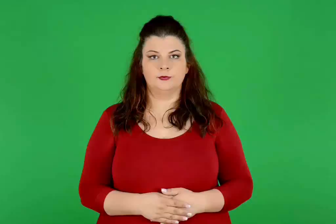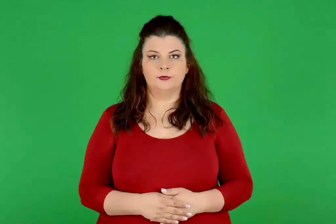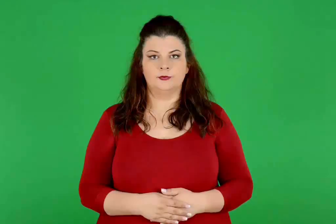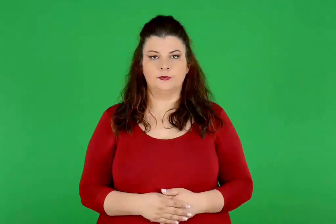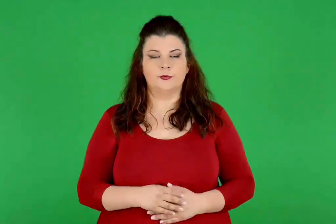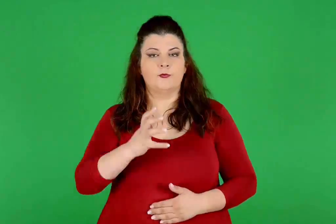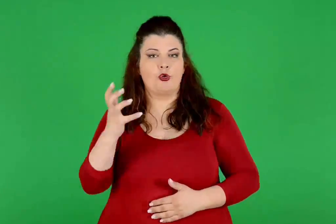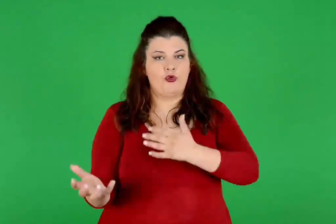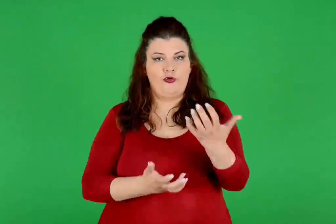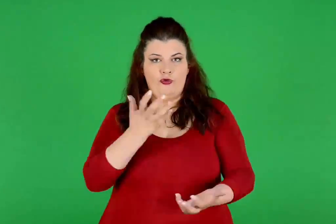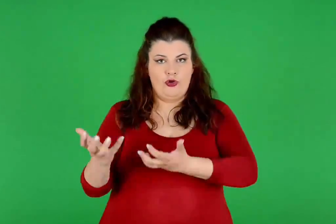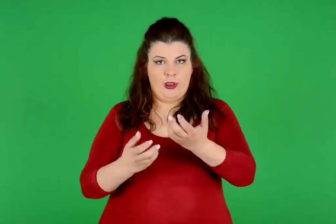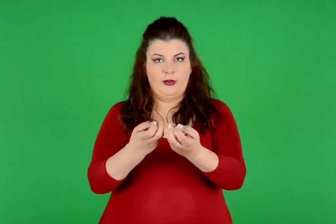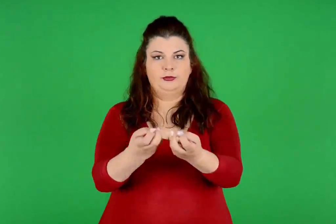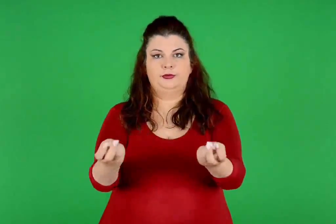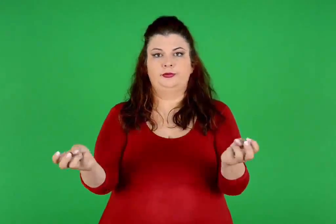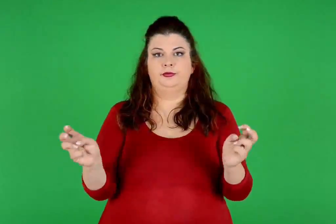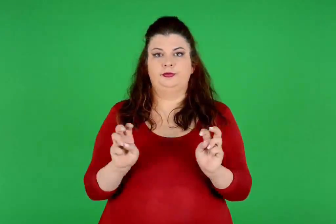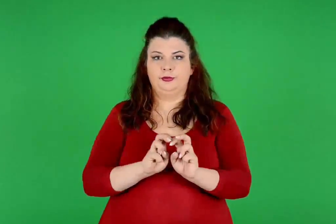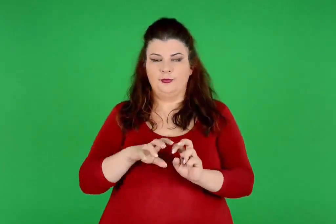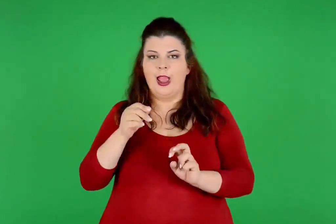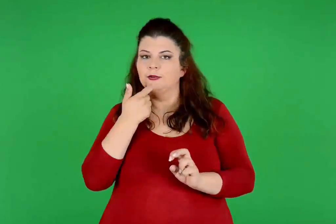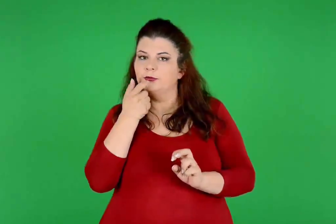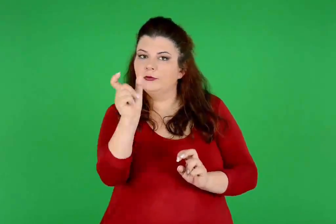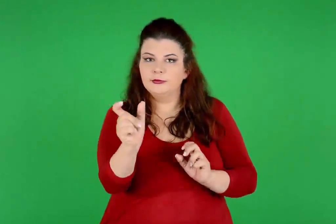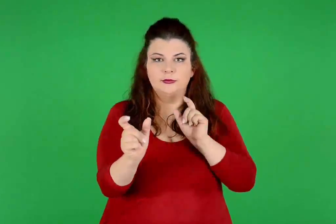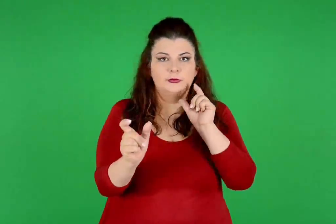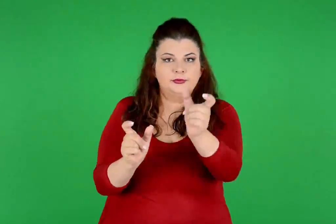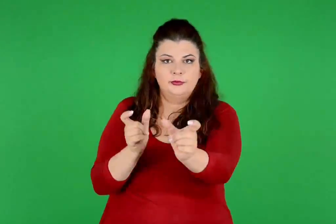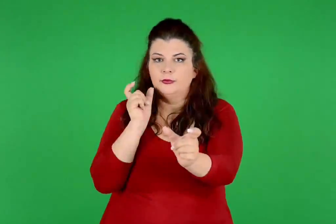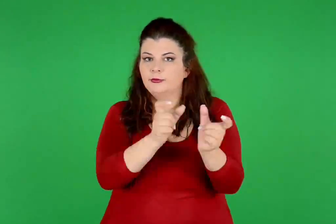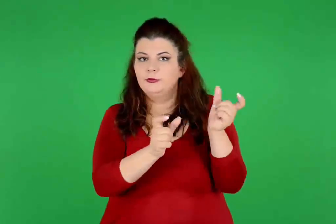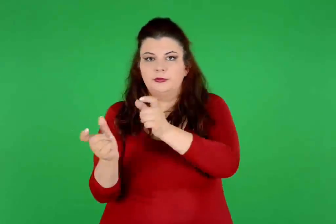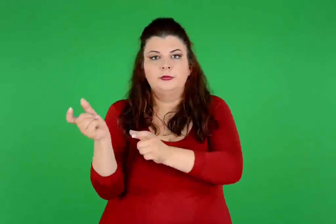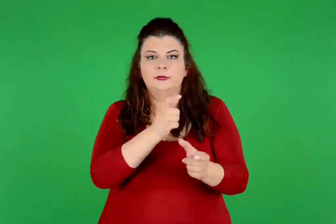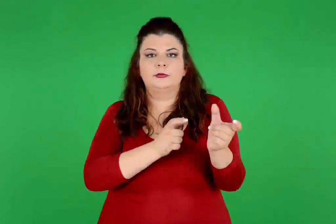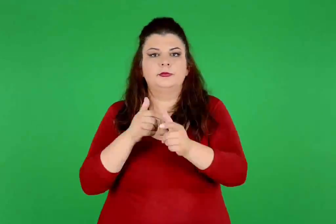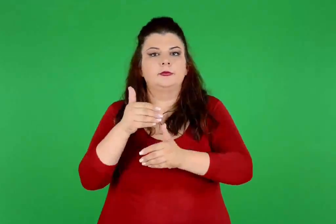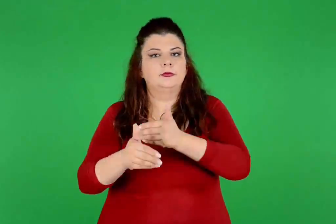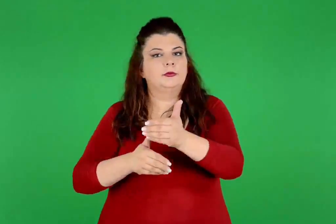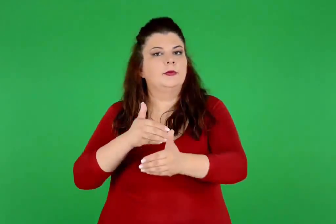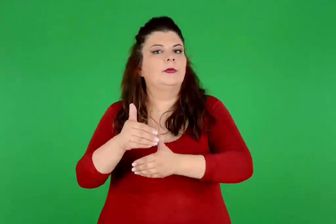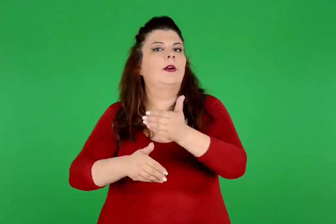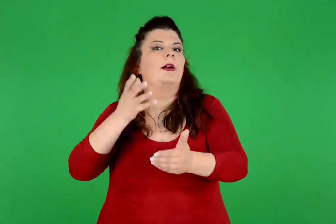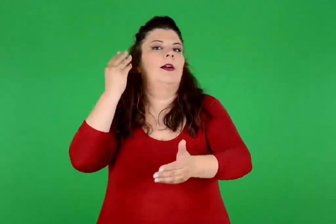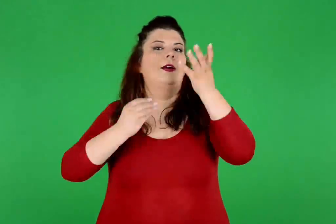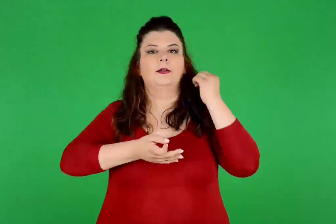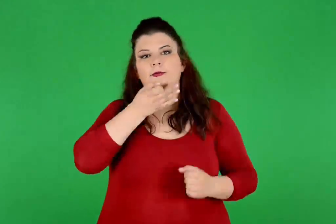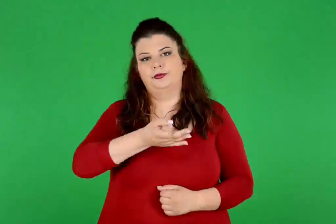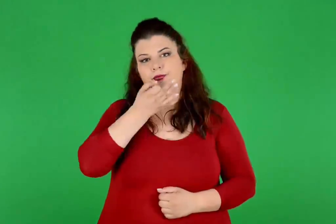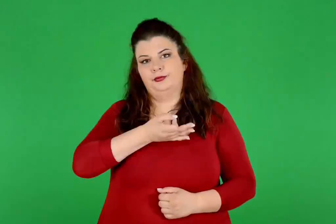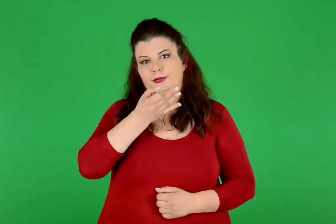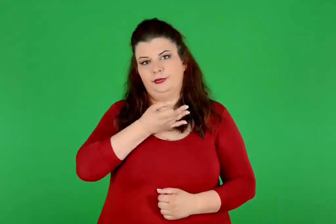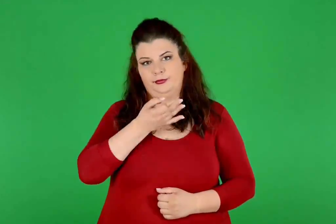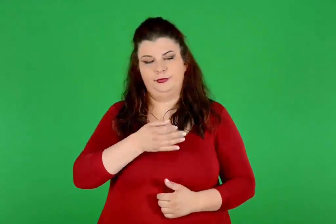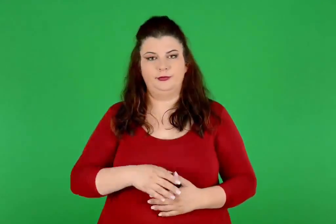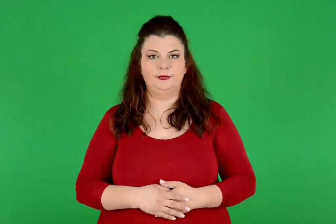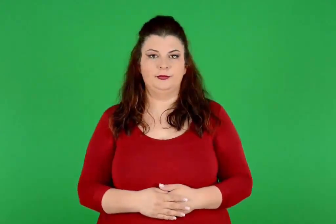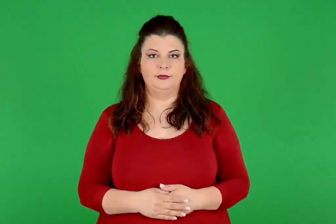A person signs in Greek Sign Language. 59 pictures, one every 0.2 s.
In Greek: γύρω από τη φωτιά , που μαζεύονταν , άρχισαν να λένε τις πρώτες λέξεις και σιγά σιγά έμαθαν να μιλούν
